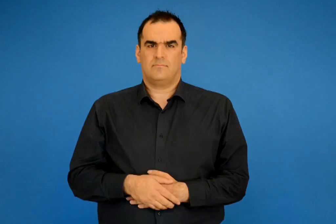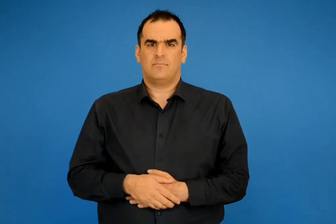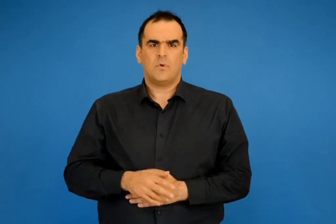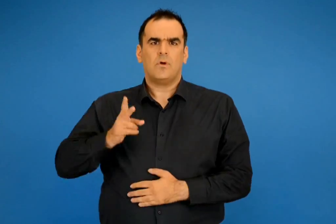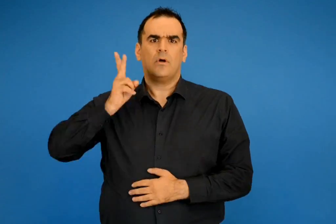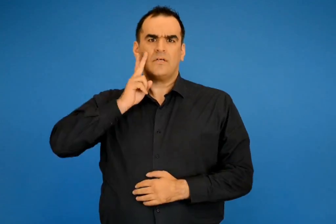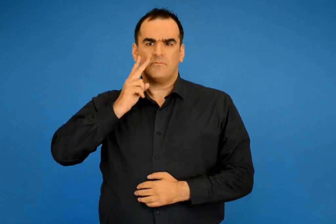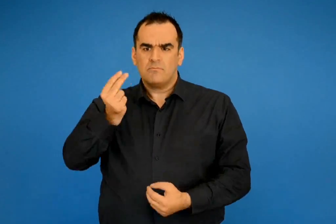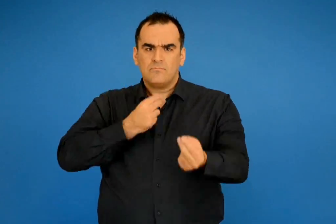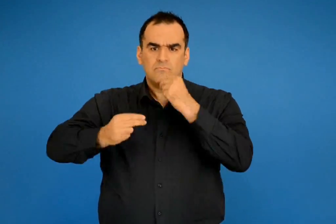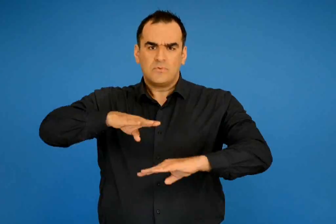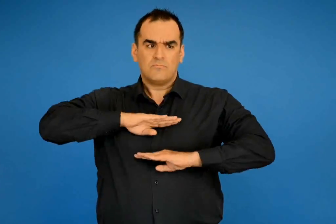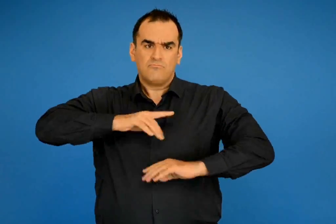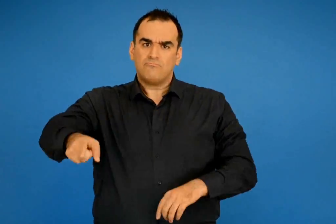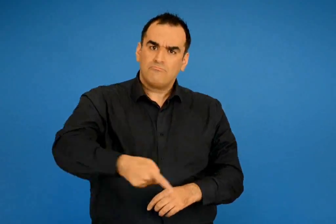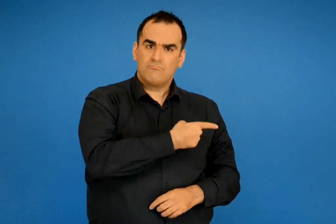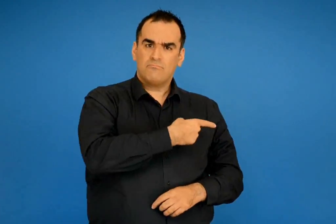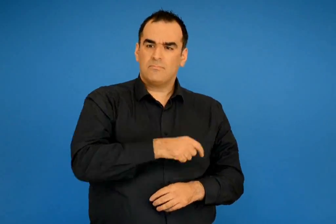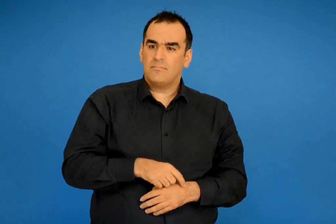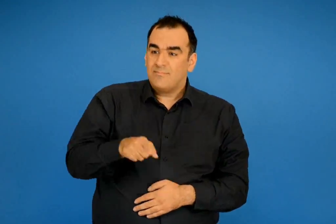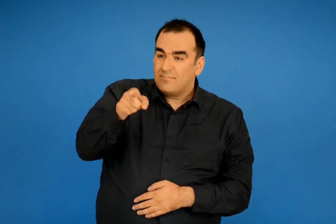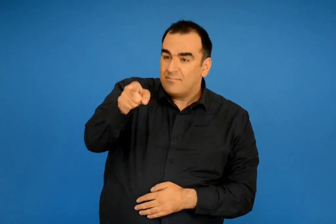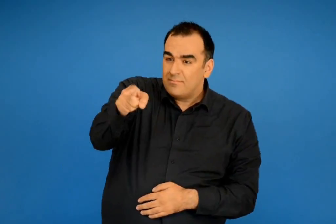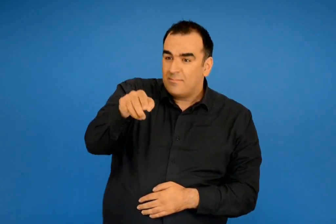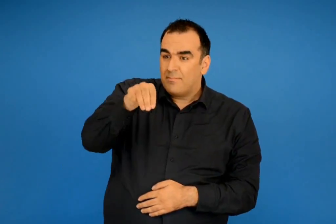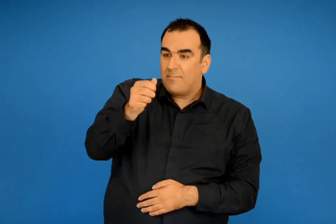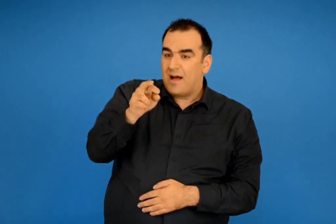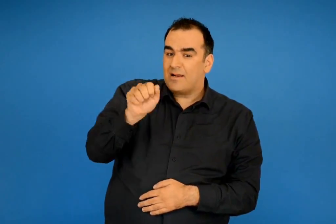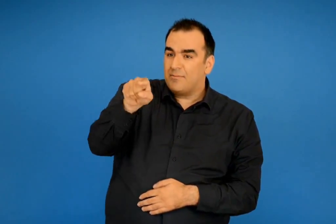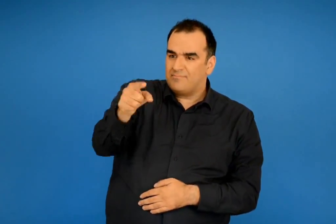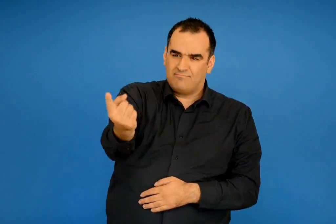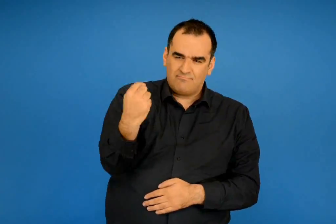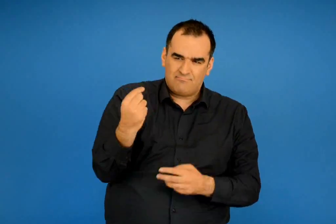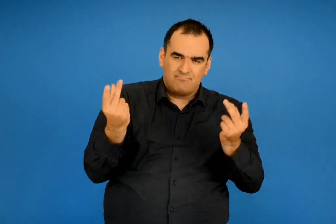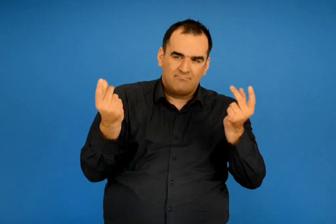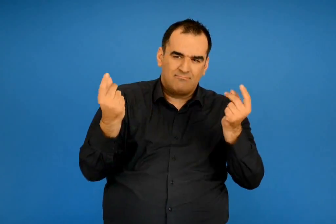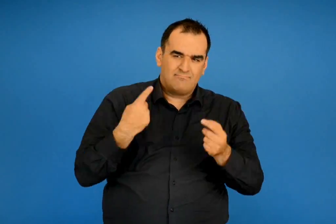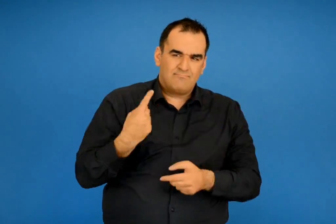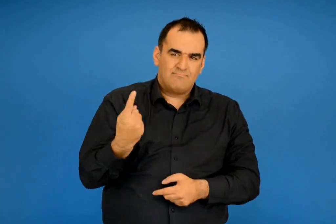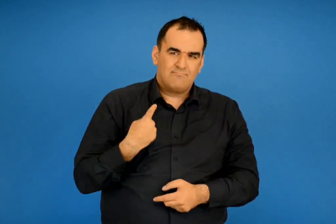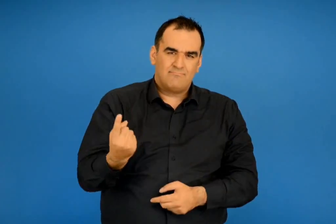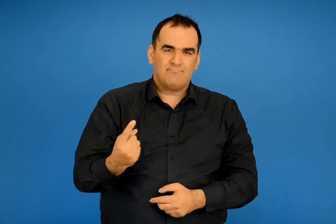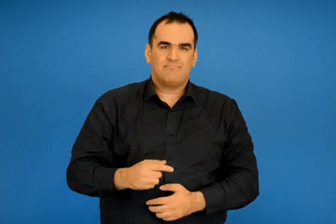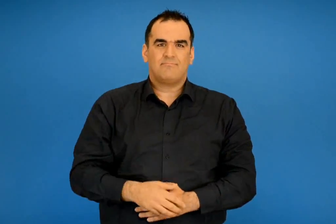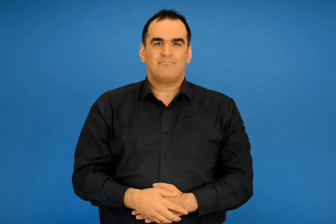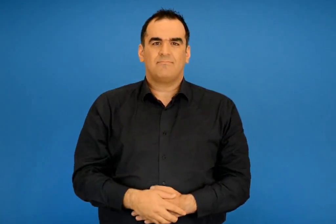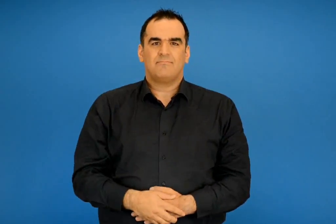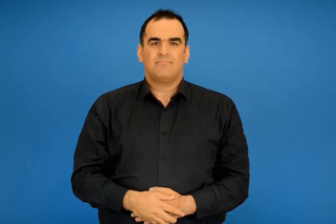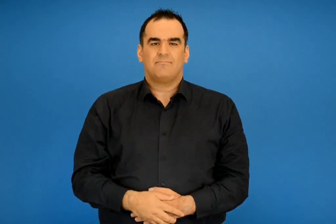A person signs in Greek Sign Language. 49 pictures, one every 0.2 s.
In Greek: κρασί και μεζέ για τα παλικαριά μου κι εσύ μαρία σήκω να χορέψουμε
